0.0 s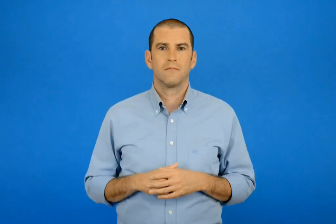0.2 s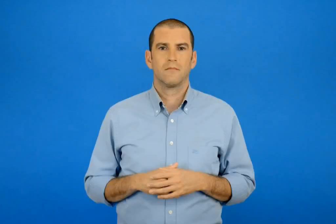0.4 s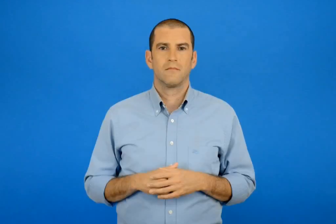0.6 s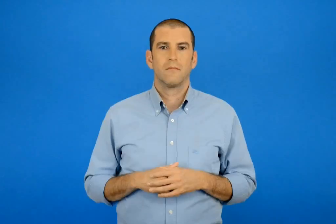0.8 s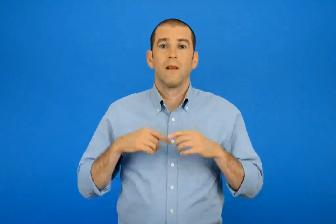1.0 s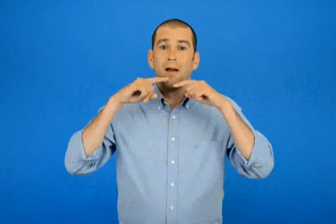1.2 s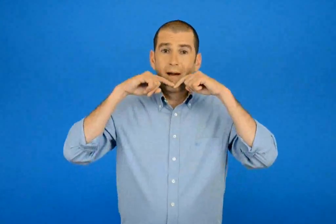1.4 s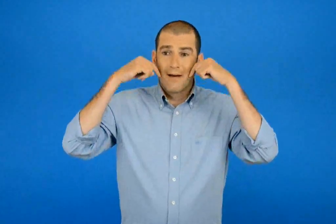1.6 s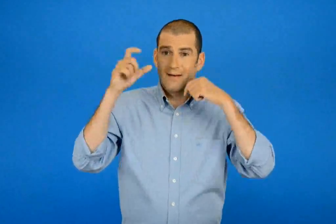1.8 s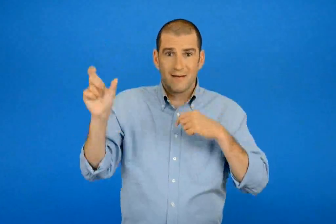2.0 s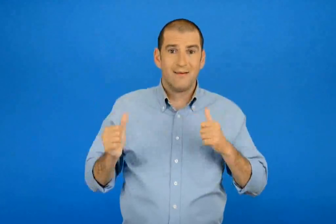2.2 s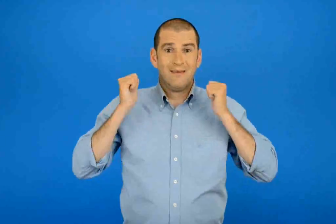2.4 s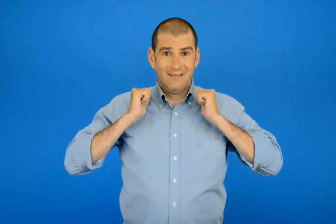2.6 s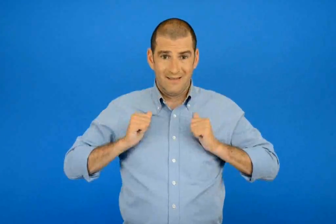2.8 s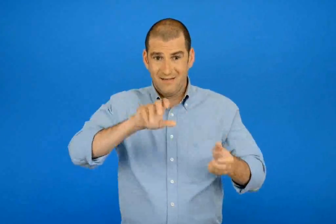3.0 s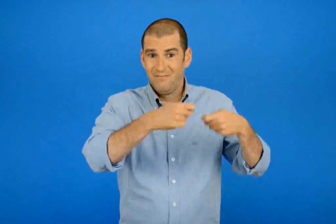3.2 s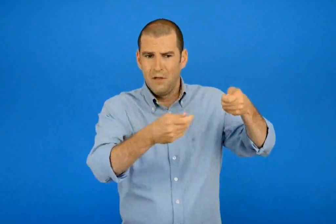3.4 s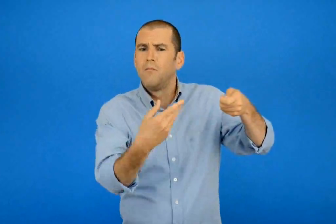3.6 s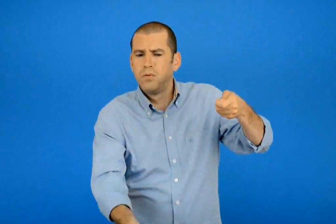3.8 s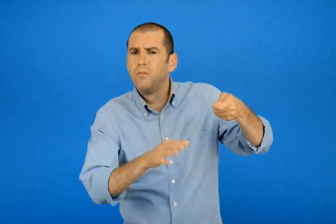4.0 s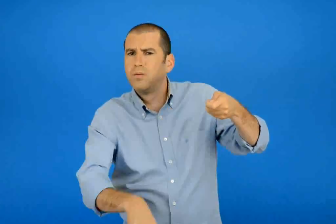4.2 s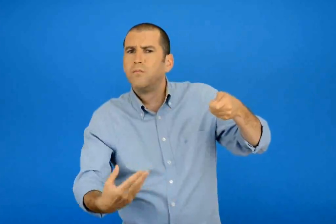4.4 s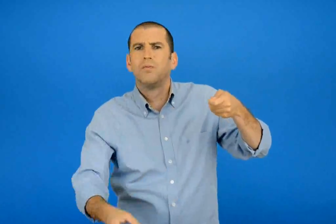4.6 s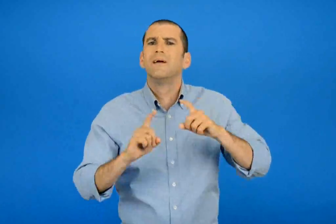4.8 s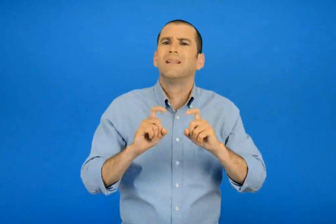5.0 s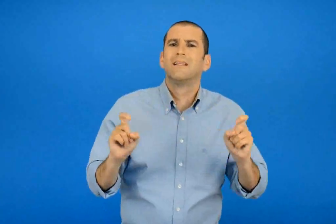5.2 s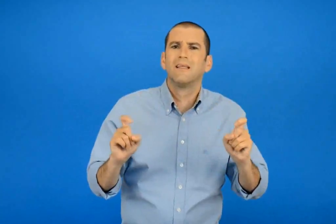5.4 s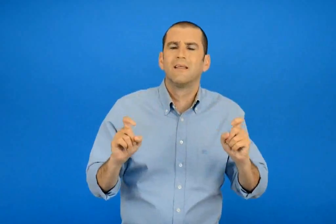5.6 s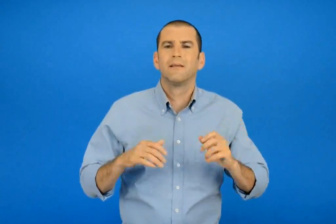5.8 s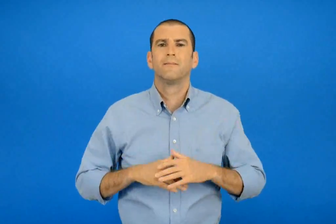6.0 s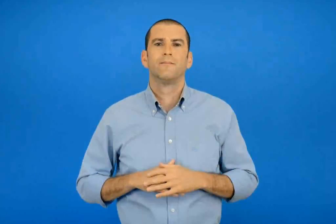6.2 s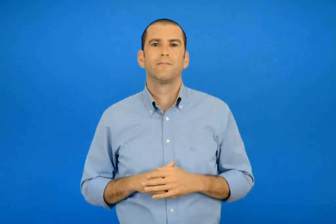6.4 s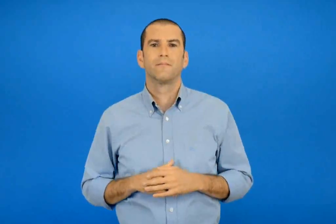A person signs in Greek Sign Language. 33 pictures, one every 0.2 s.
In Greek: τι έπεσε από τη σακά της χαράς ;
